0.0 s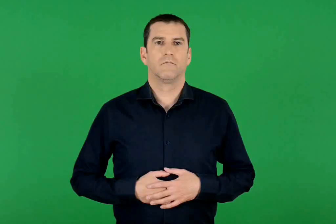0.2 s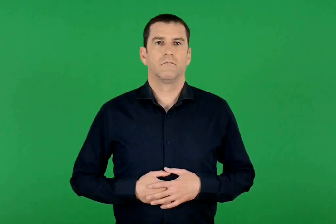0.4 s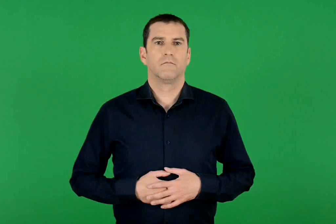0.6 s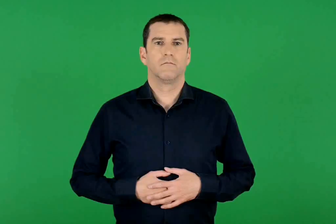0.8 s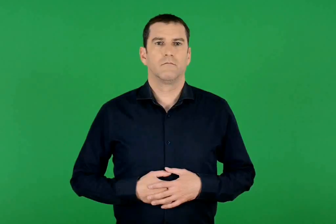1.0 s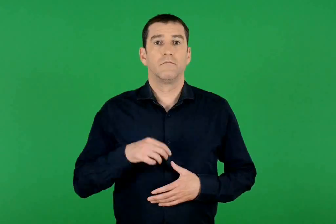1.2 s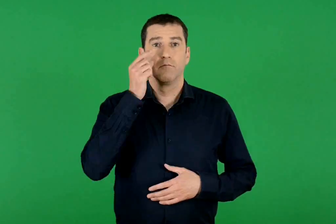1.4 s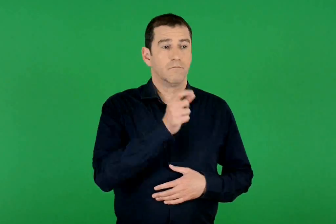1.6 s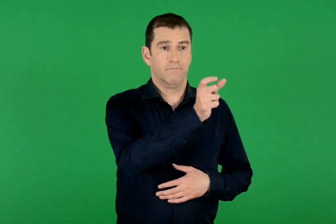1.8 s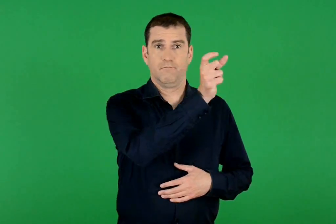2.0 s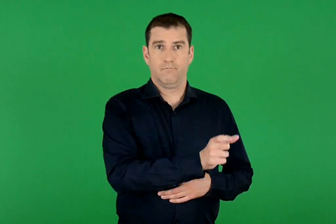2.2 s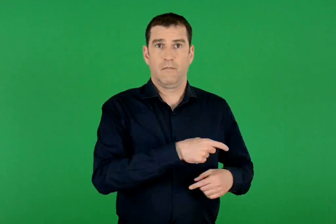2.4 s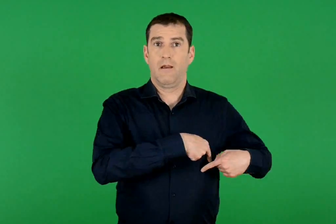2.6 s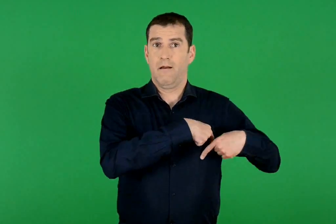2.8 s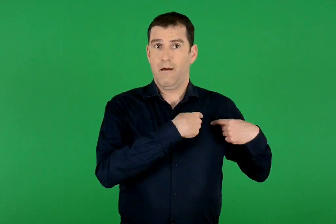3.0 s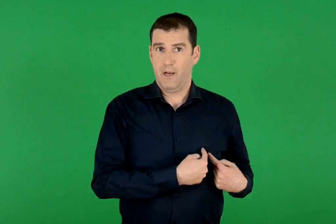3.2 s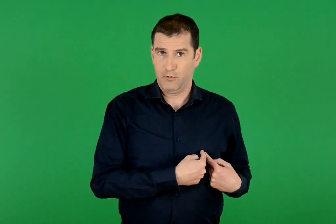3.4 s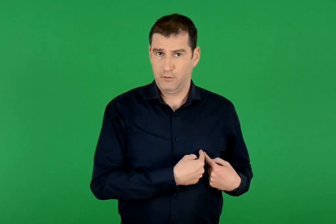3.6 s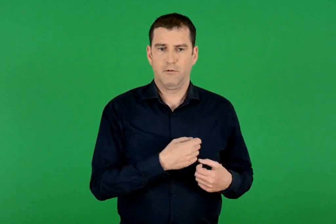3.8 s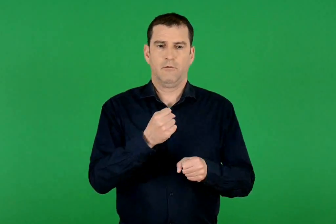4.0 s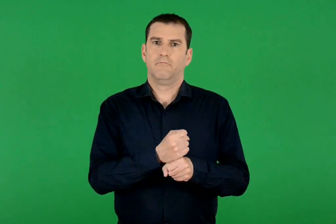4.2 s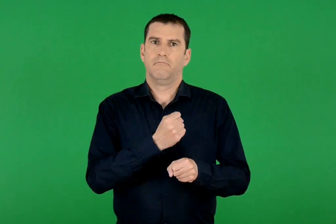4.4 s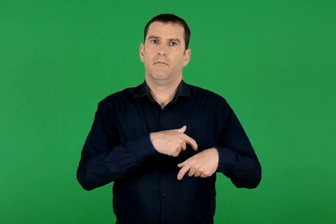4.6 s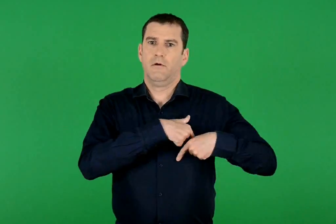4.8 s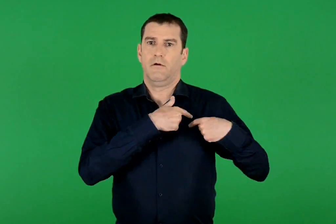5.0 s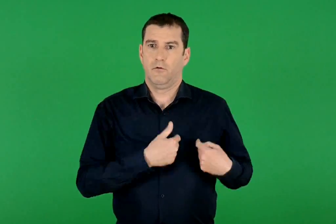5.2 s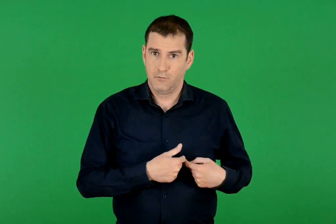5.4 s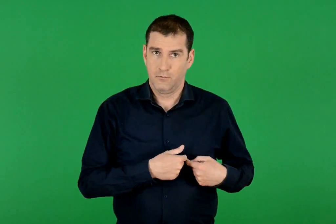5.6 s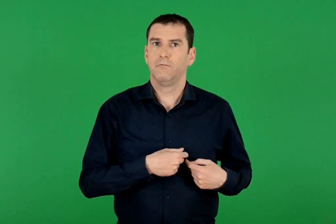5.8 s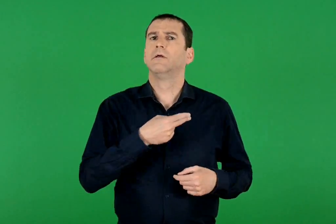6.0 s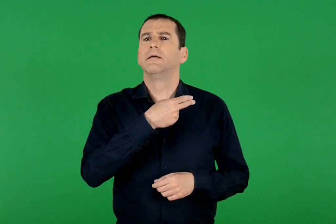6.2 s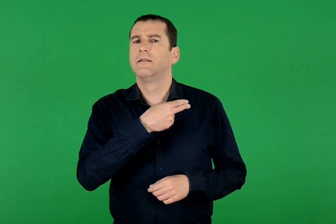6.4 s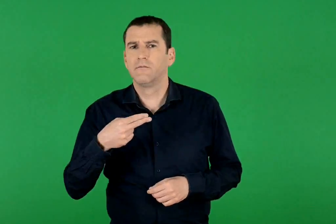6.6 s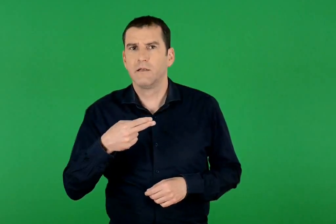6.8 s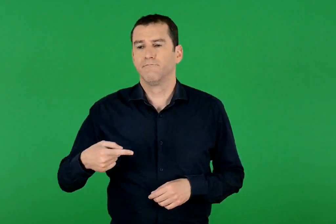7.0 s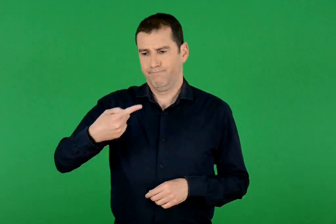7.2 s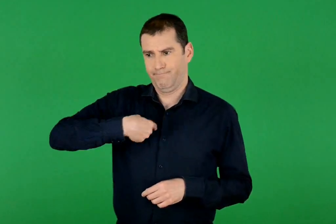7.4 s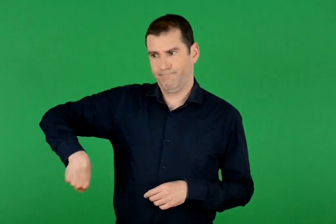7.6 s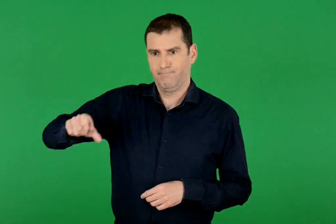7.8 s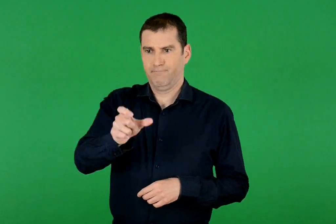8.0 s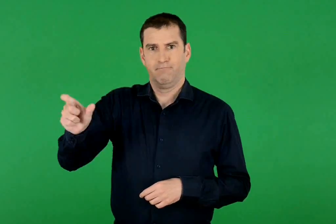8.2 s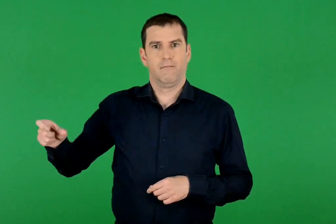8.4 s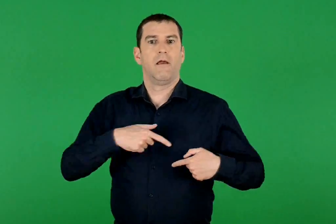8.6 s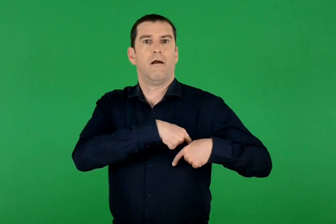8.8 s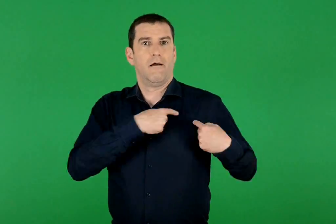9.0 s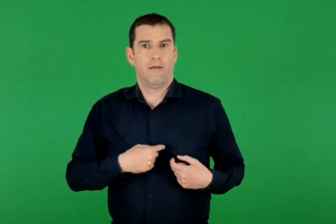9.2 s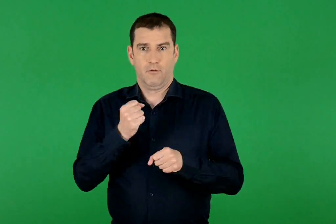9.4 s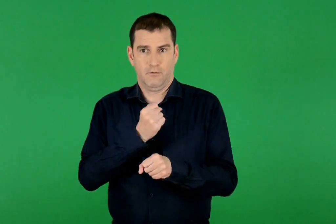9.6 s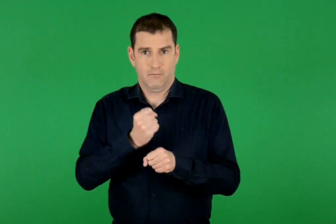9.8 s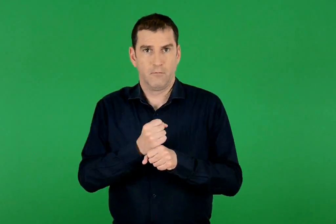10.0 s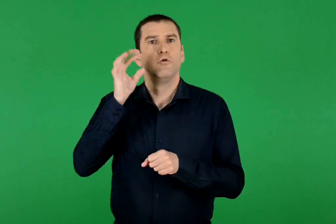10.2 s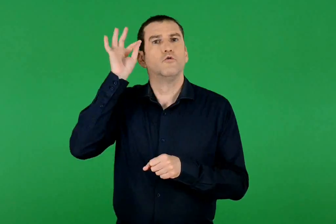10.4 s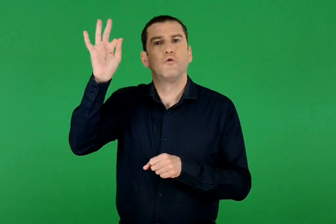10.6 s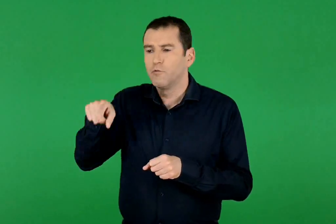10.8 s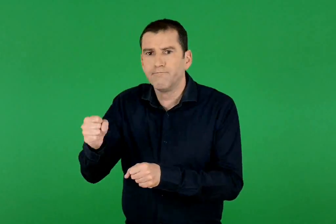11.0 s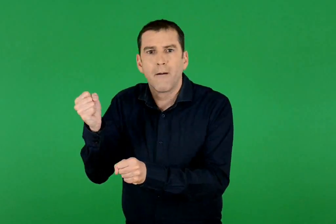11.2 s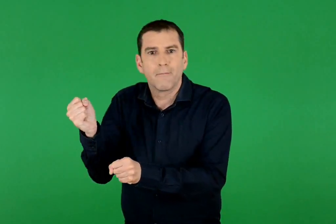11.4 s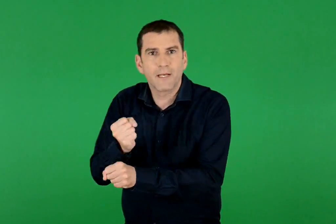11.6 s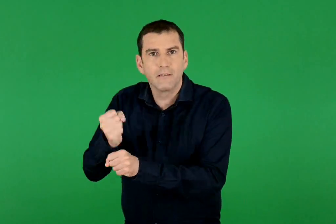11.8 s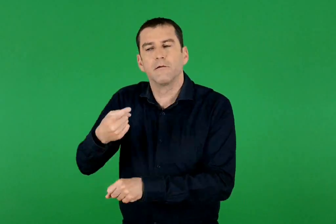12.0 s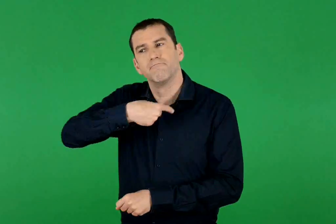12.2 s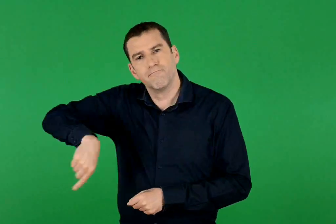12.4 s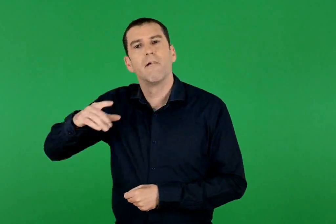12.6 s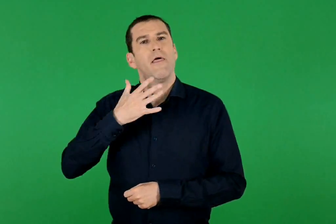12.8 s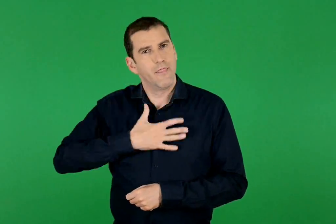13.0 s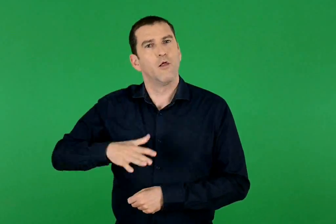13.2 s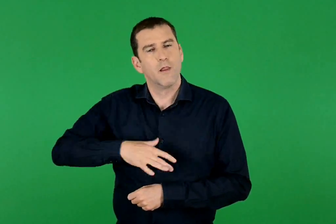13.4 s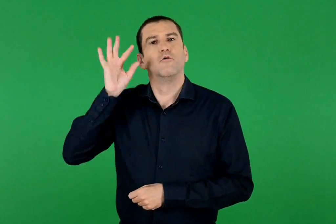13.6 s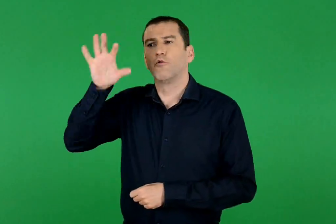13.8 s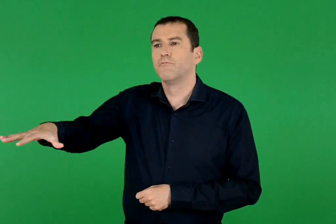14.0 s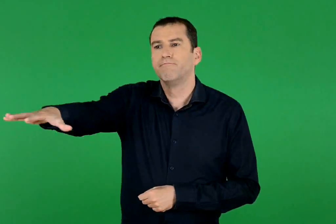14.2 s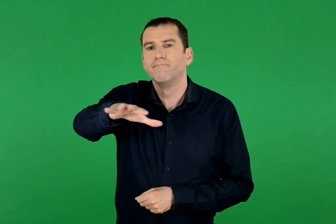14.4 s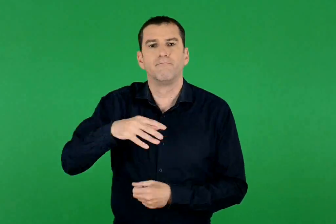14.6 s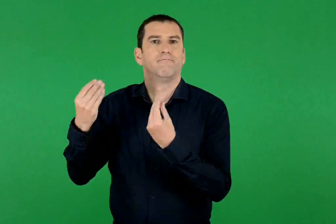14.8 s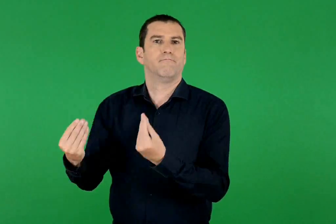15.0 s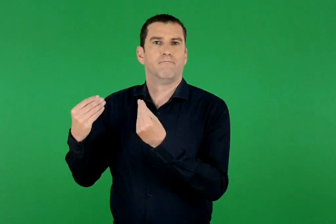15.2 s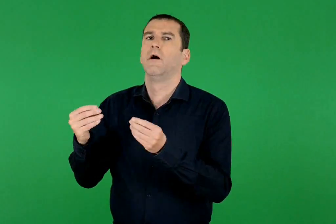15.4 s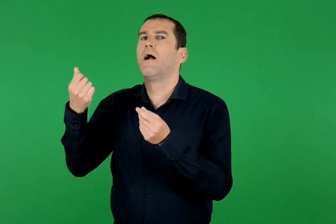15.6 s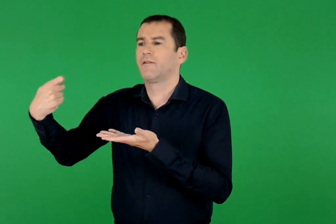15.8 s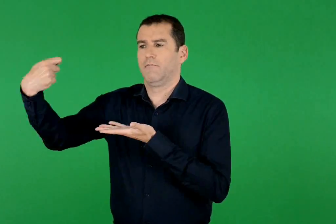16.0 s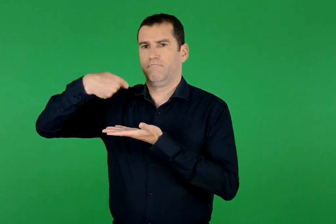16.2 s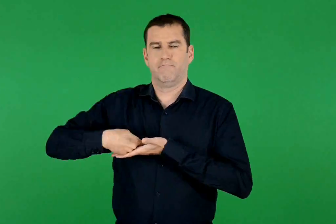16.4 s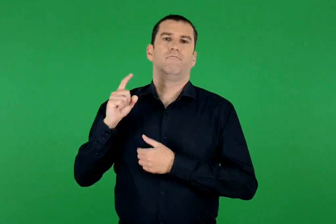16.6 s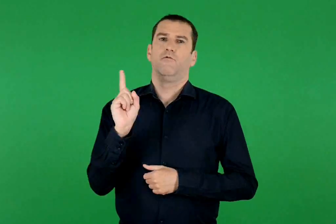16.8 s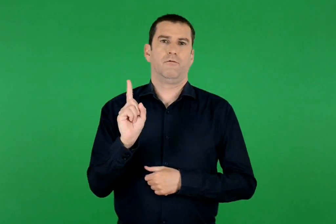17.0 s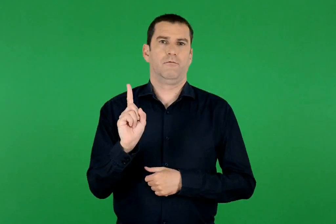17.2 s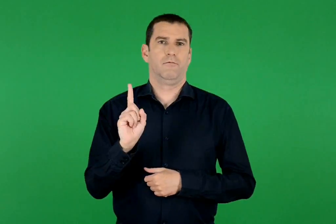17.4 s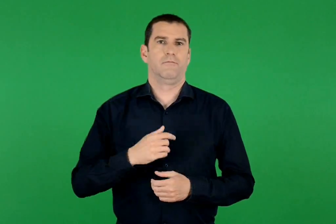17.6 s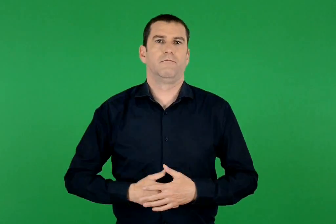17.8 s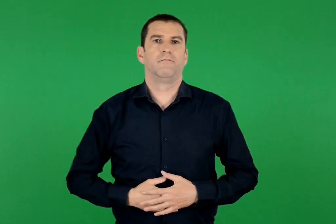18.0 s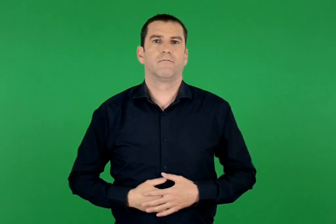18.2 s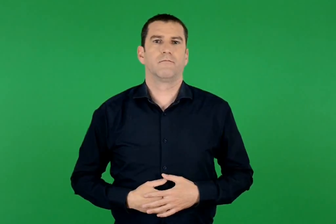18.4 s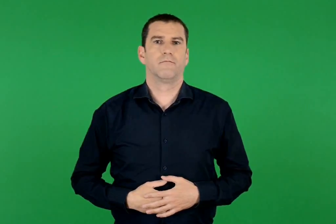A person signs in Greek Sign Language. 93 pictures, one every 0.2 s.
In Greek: εθελοντής εθελοντισμός: είμαστε εθελοντές όταν κάνουμε μια πράξη με τη θέλησή μας για το κοινό καλό χωρίς να αμειβόμαστε
